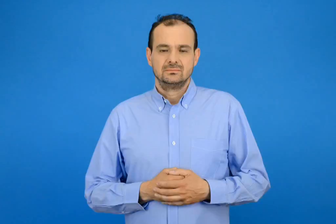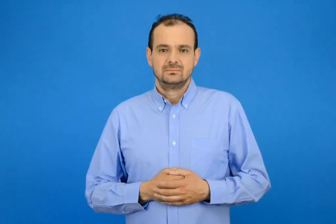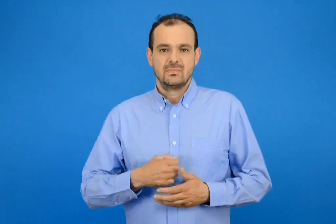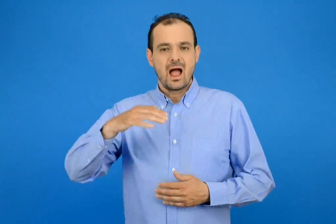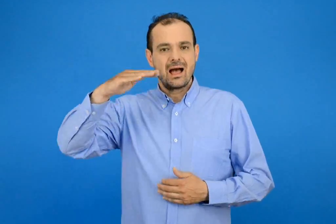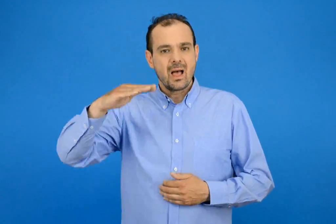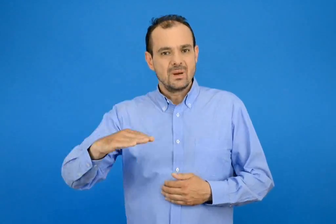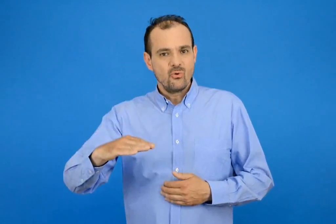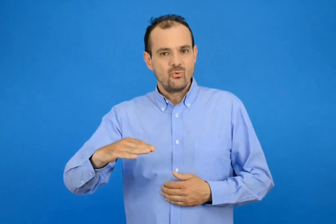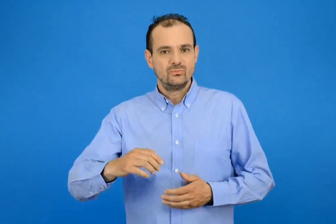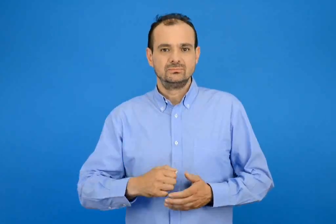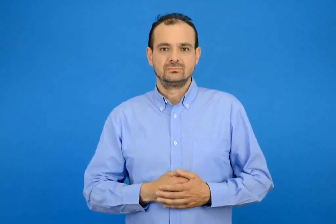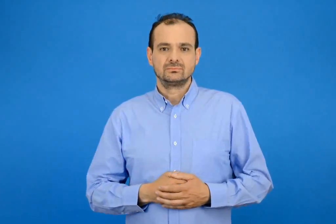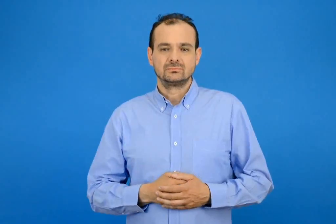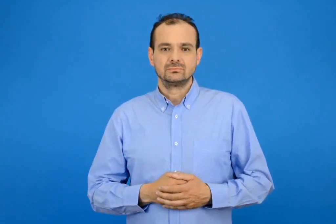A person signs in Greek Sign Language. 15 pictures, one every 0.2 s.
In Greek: χαμηλό
